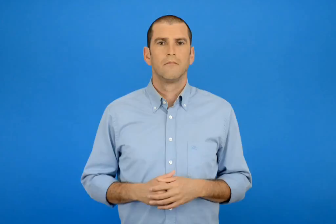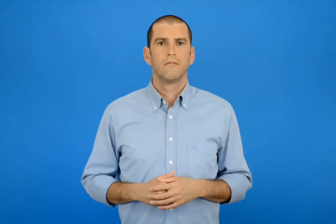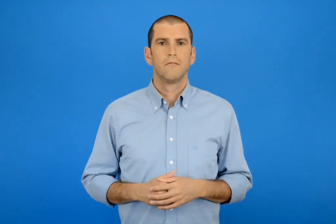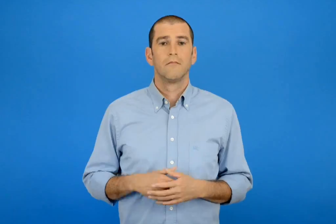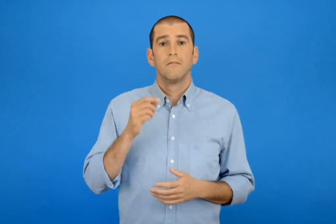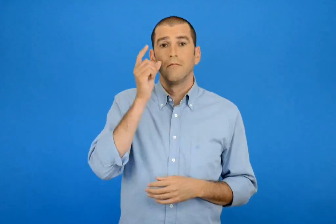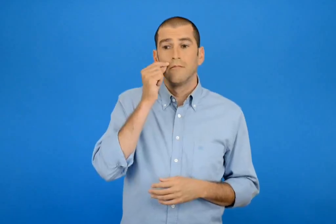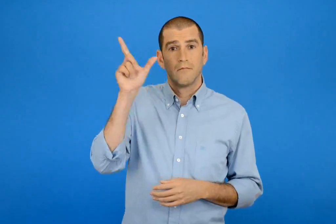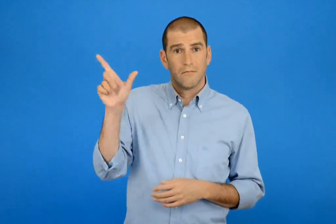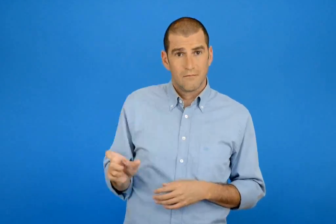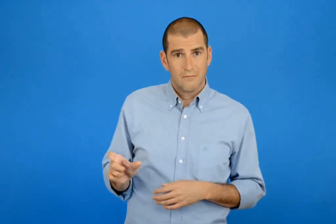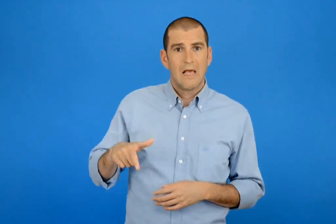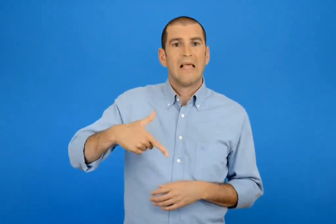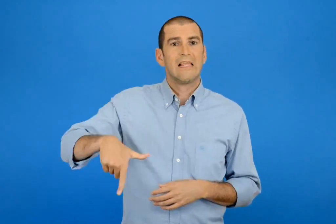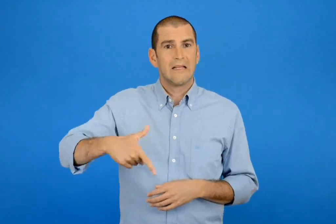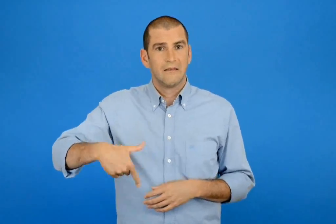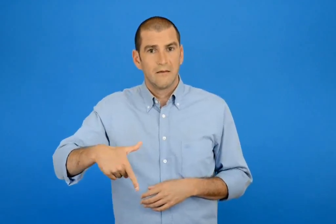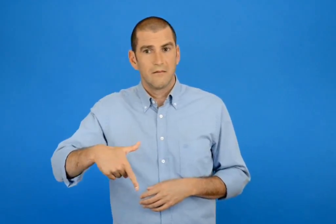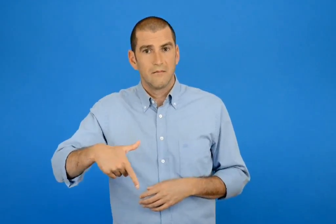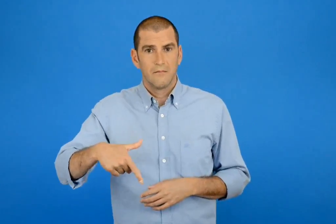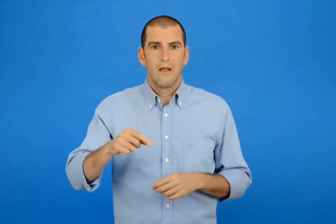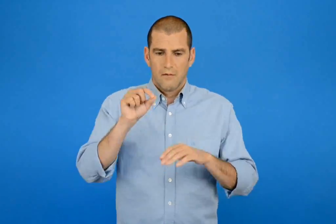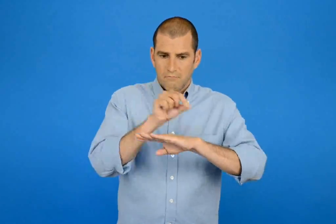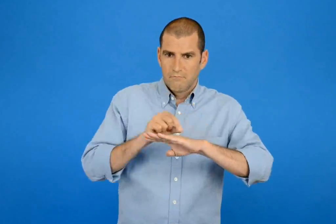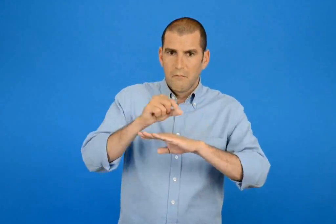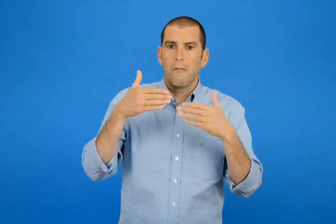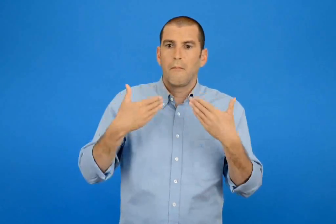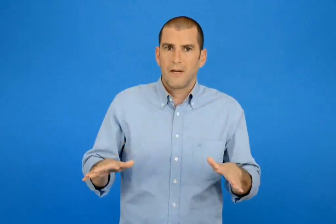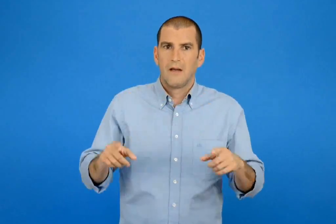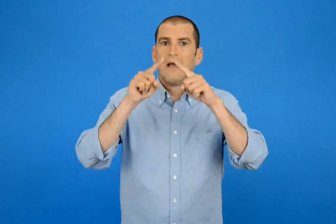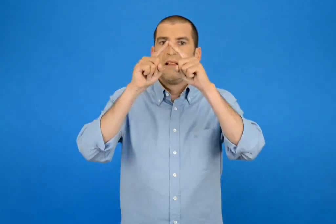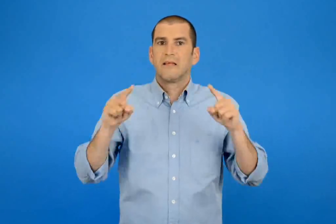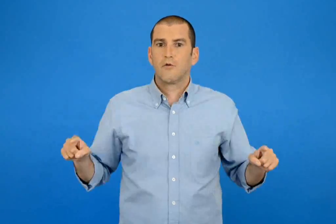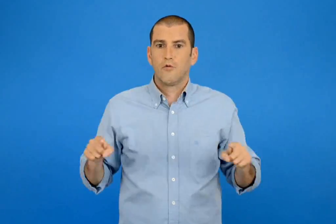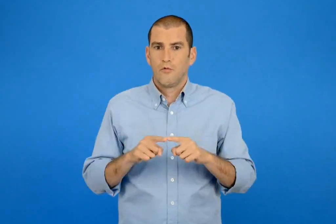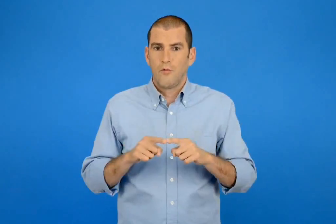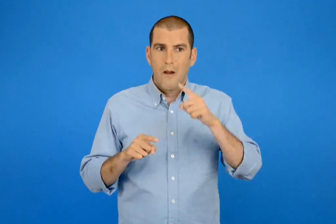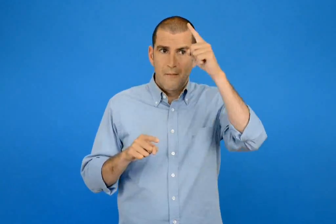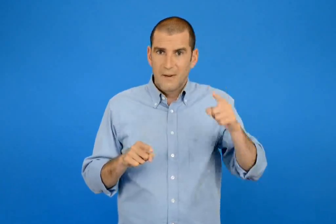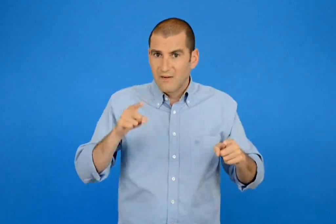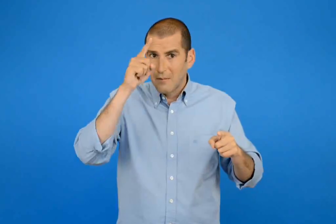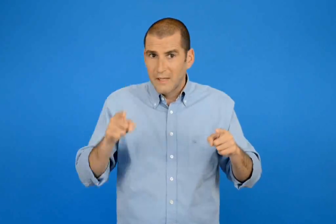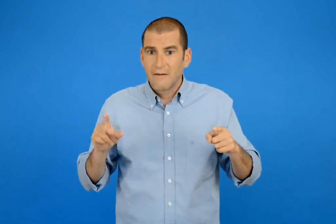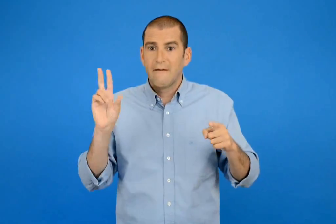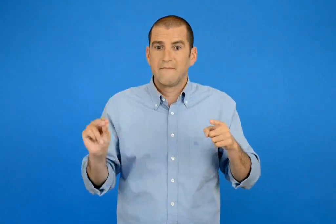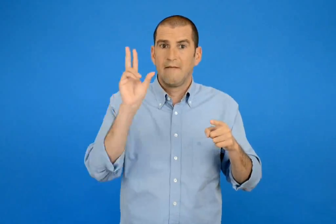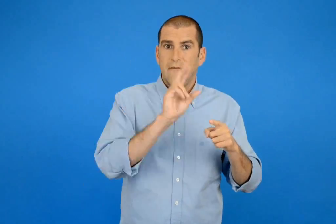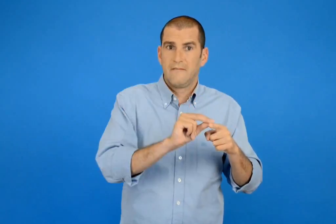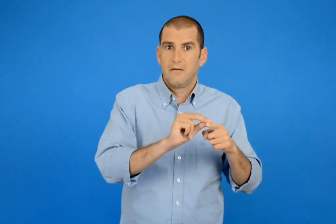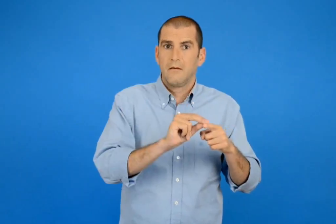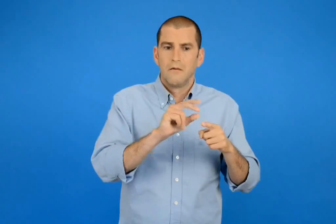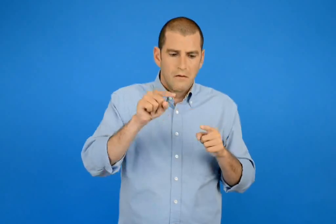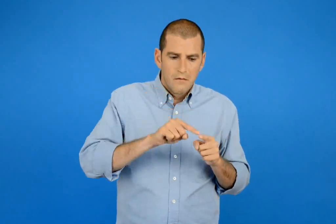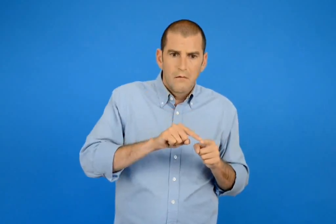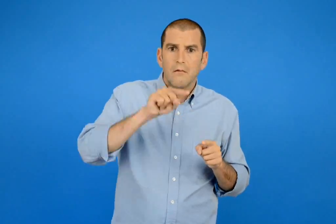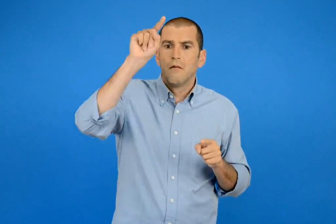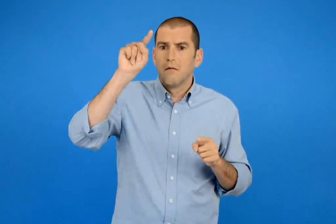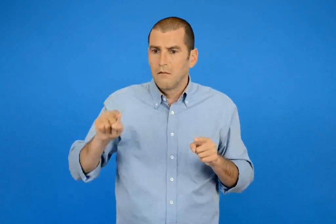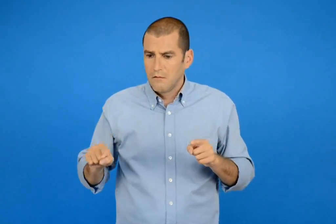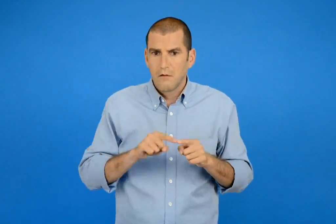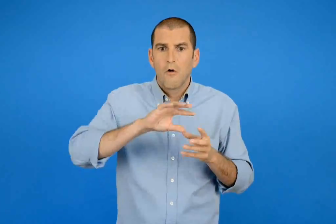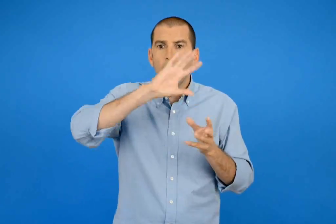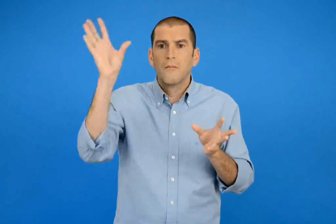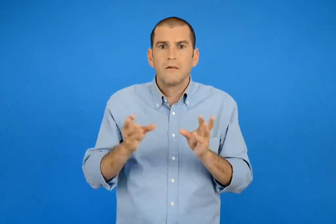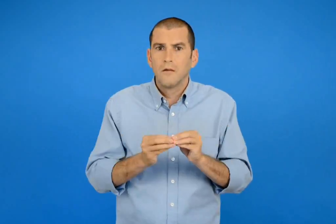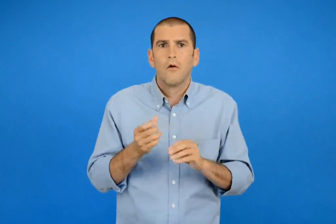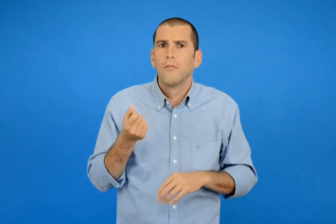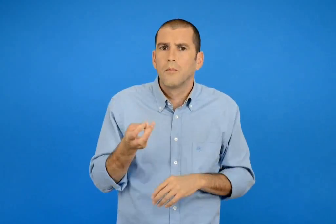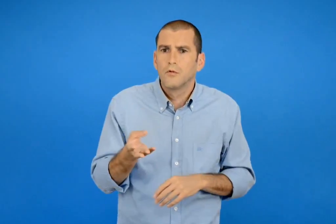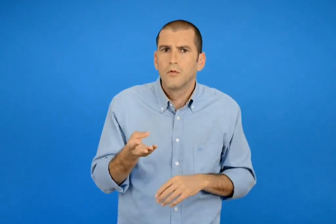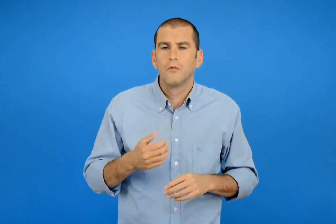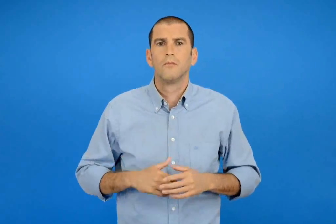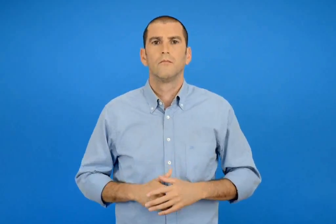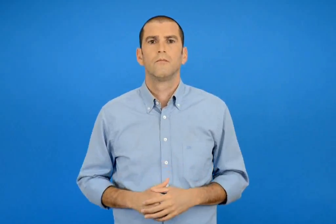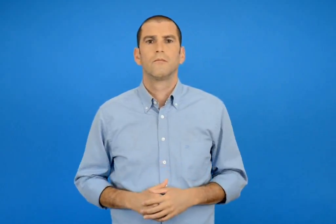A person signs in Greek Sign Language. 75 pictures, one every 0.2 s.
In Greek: ο γιάννης έφτιαξε ένα τρίγωνο με δύο ίσες πλευρές πόσο είναι το συνολικό μήκος του τρίγωνου γύρω γύρω ;
